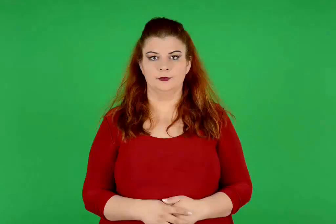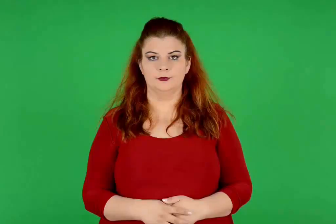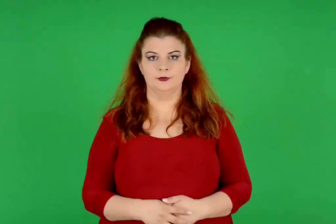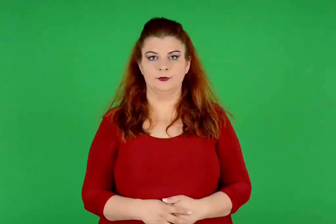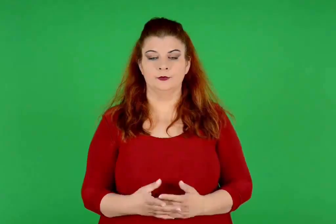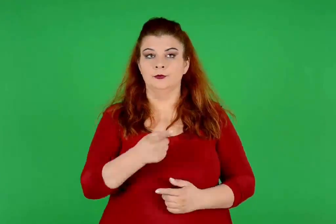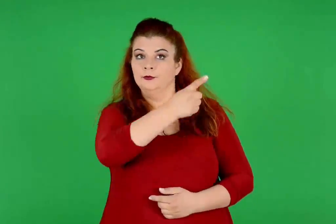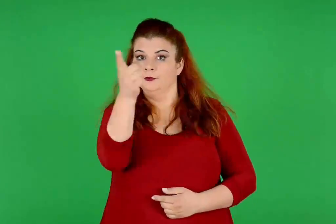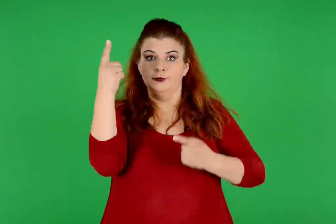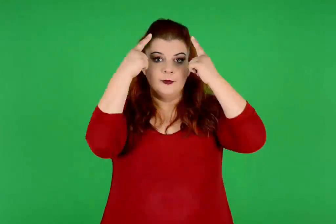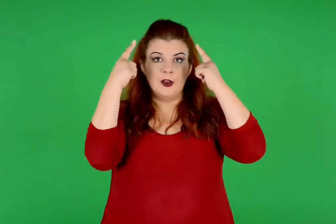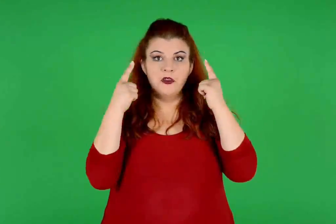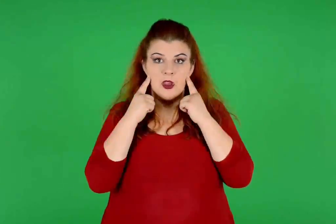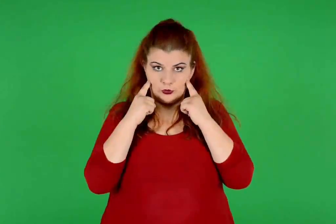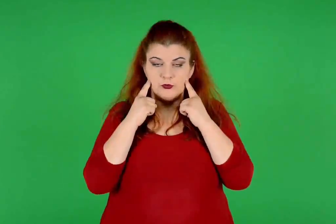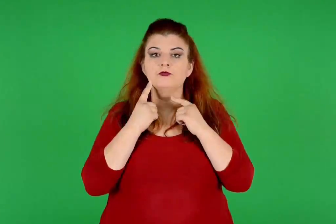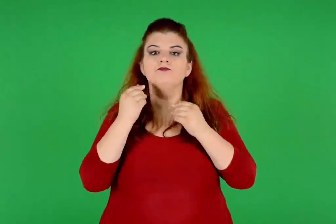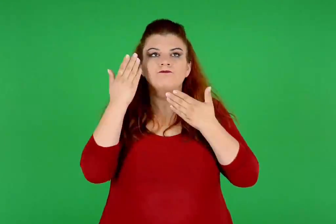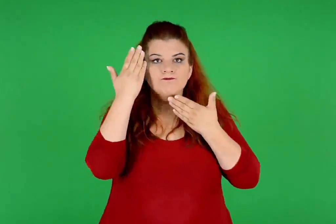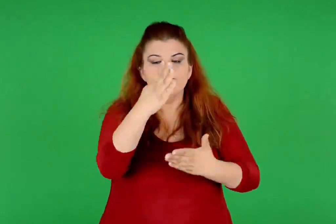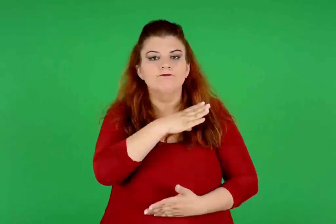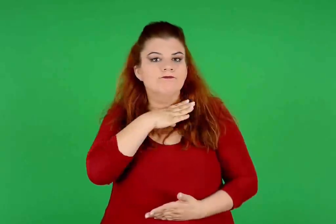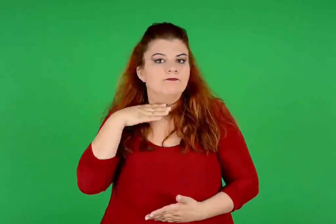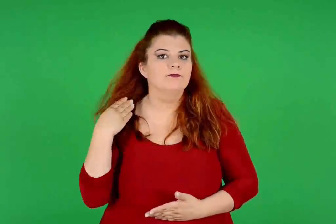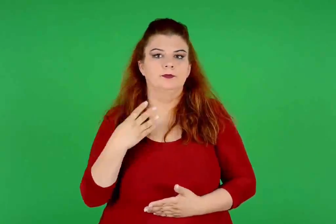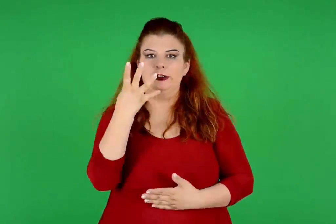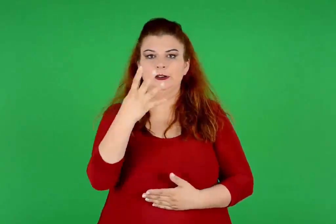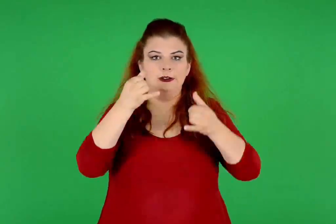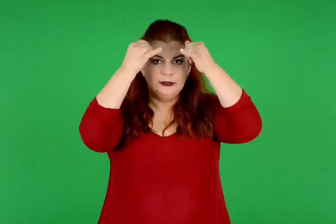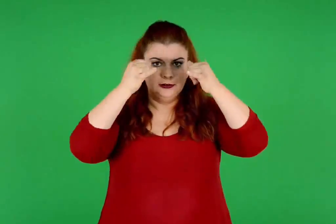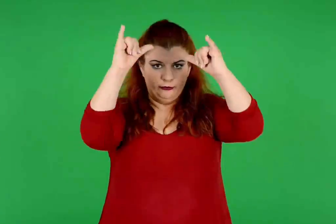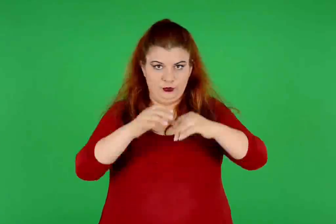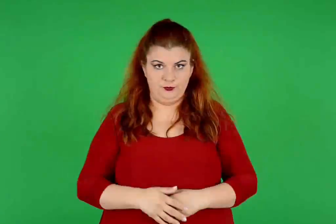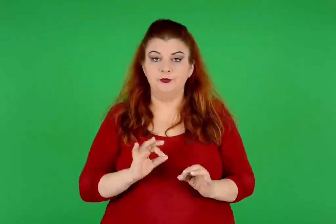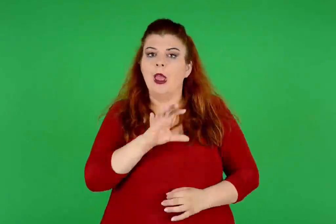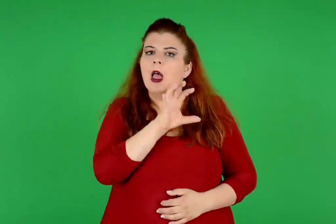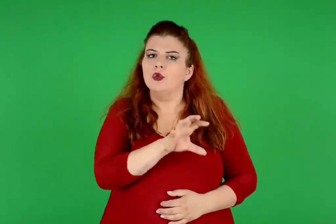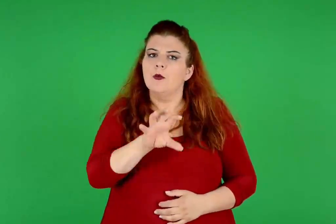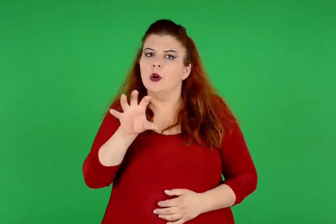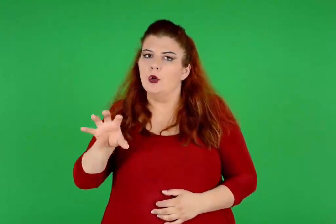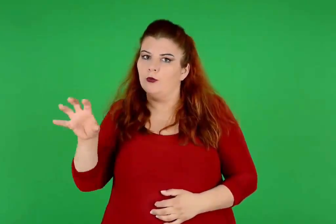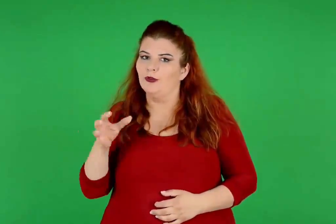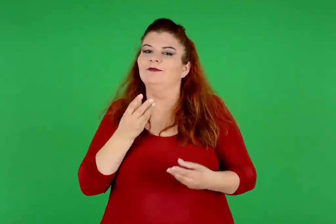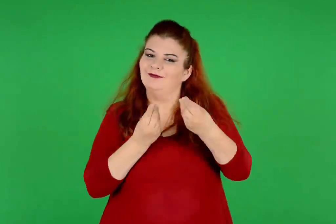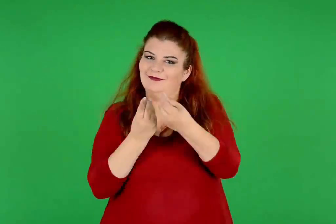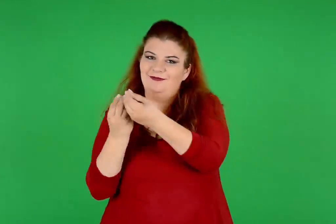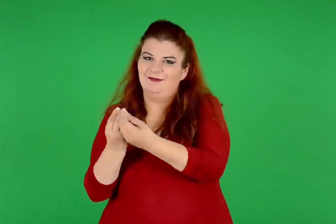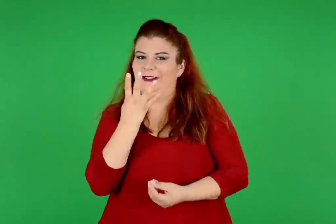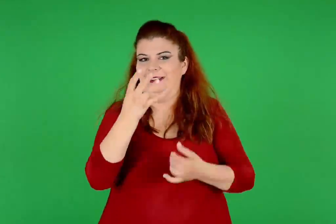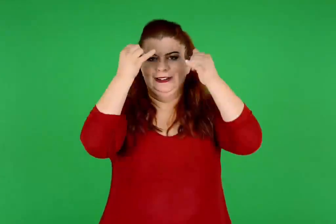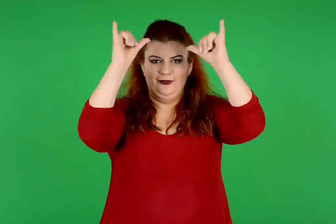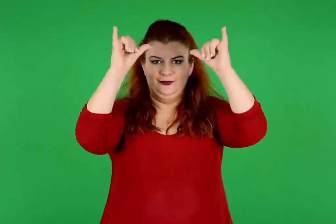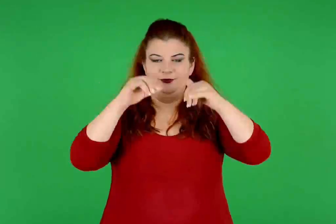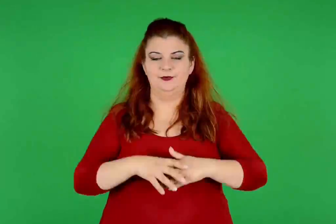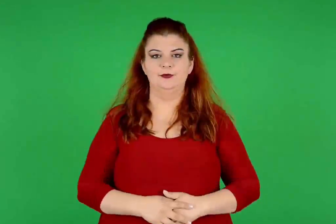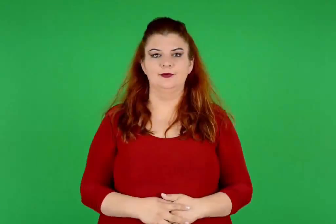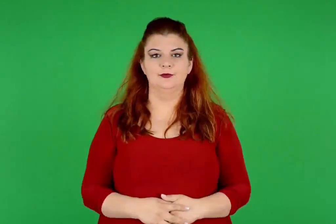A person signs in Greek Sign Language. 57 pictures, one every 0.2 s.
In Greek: τέσσερις ταύροι θα θυσιαζόντανε στους θεούς , ένας για κάθε εποχή
